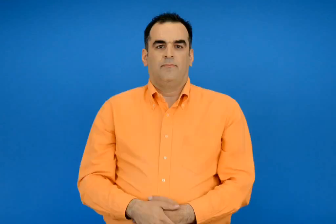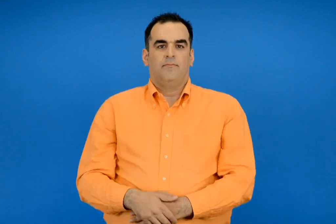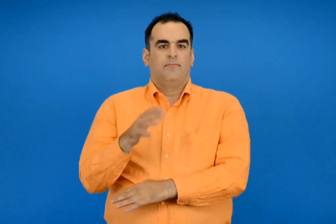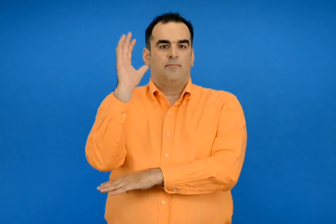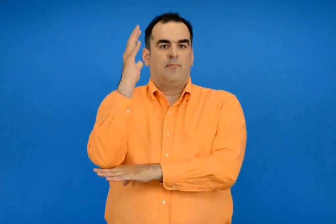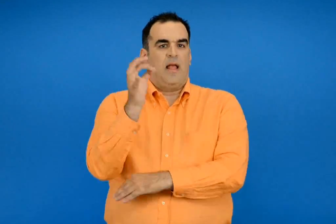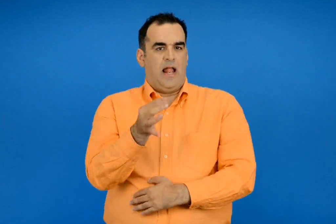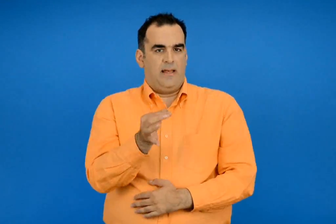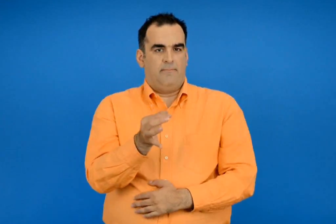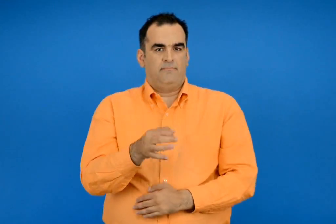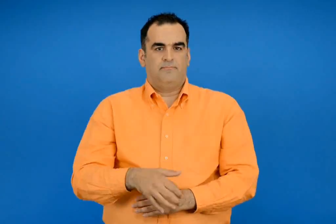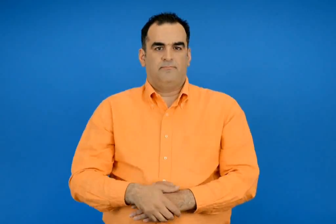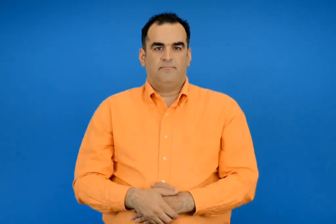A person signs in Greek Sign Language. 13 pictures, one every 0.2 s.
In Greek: ελιά
